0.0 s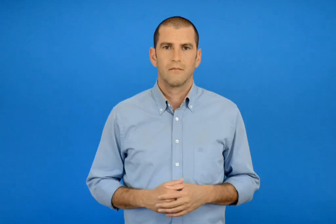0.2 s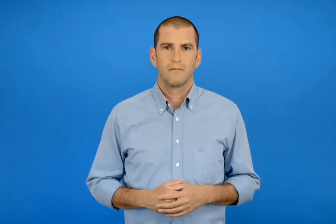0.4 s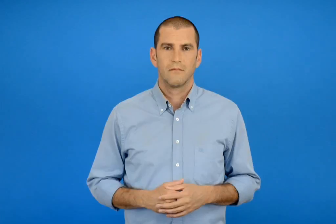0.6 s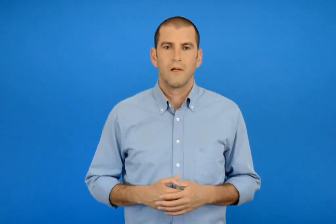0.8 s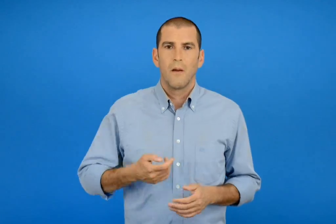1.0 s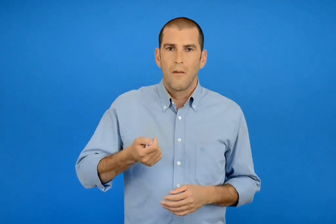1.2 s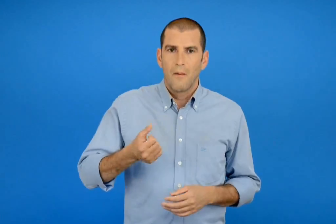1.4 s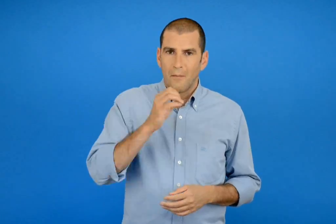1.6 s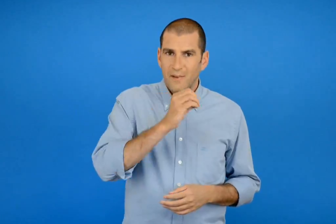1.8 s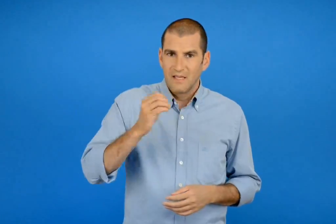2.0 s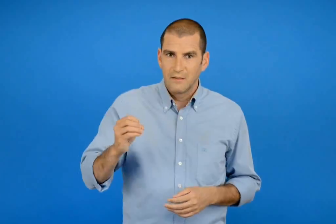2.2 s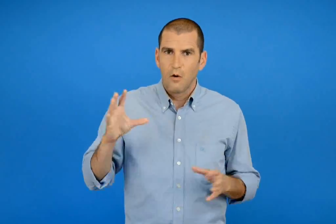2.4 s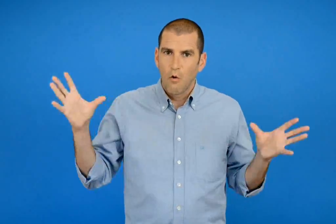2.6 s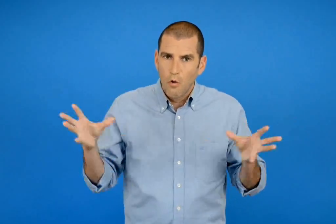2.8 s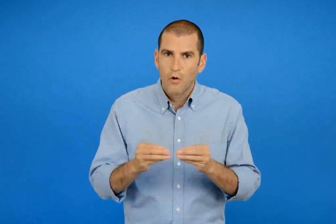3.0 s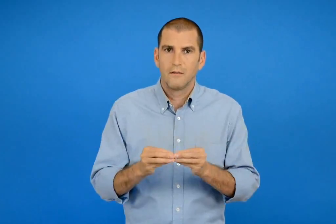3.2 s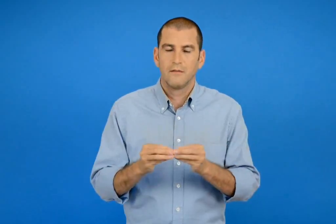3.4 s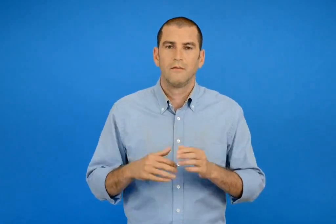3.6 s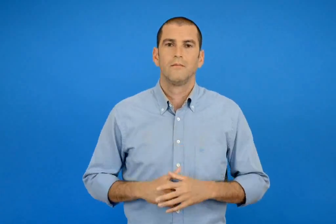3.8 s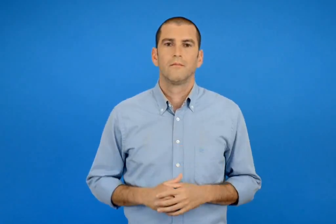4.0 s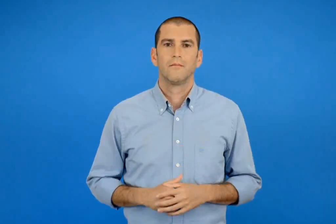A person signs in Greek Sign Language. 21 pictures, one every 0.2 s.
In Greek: όλες οι μπίλιες
